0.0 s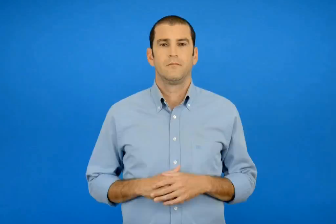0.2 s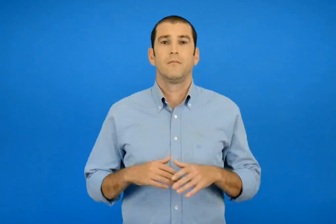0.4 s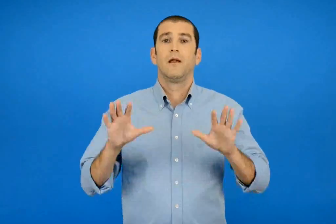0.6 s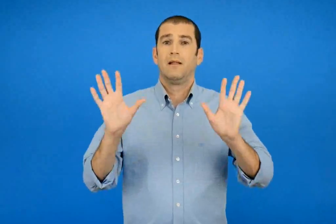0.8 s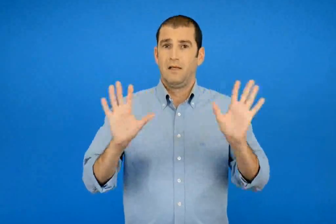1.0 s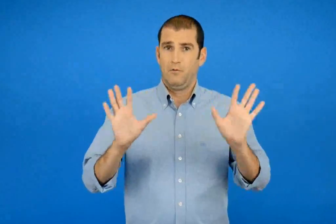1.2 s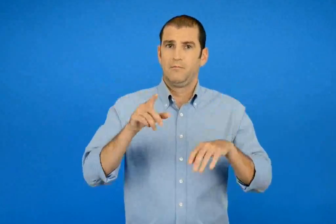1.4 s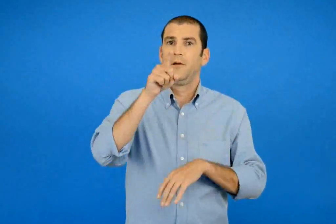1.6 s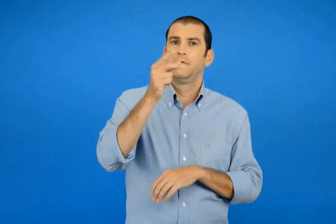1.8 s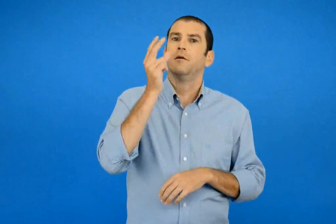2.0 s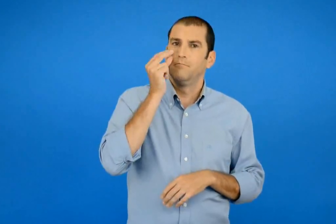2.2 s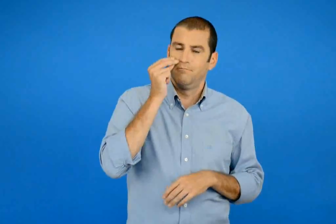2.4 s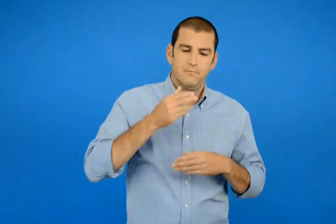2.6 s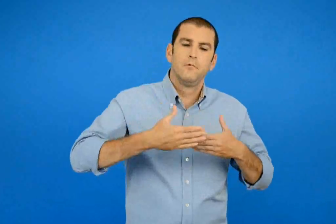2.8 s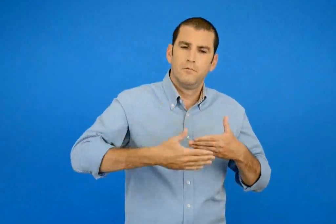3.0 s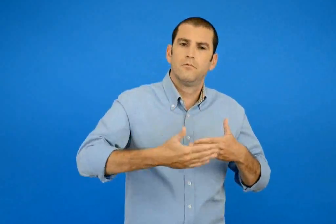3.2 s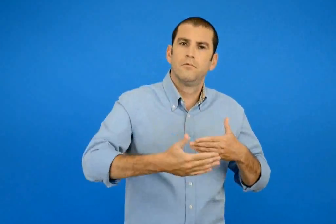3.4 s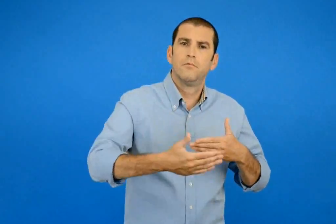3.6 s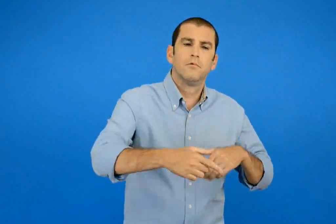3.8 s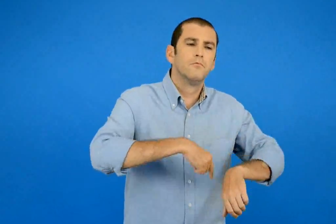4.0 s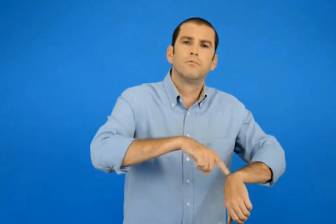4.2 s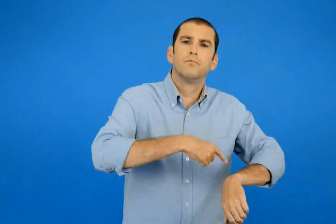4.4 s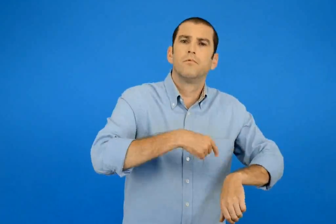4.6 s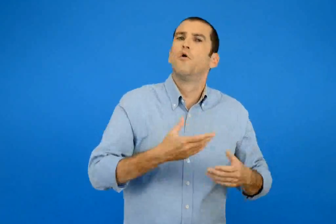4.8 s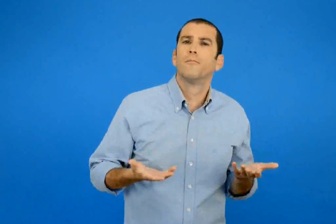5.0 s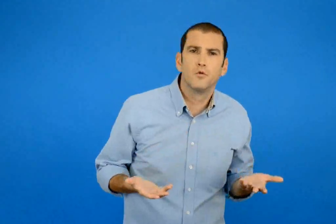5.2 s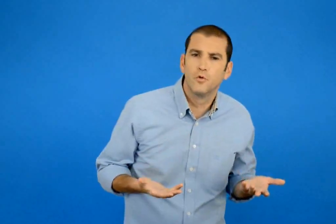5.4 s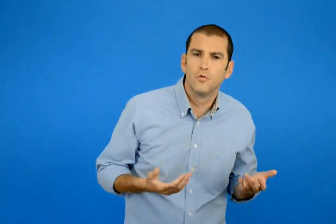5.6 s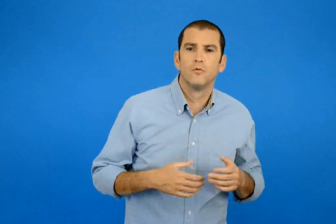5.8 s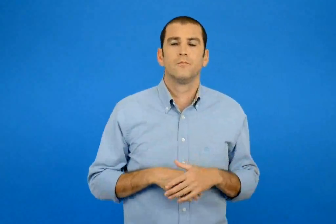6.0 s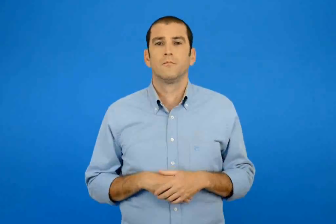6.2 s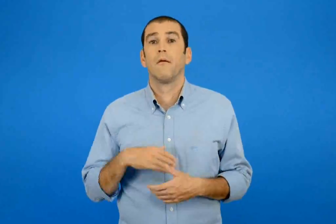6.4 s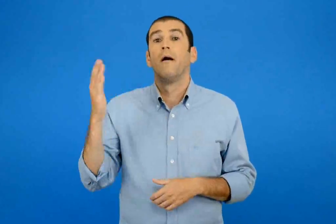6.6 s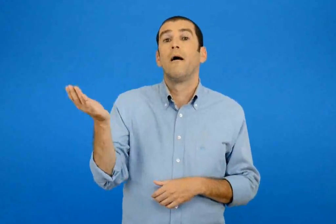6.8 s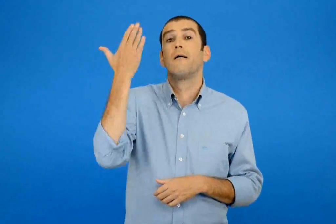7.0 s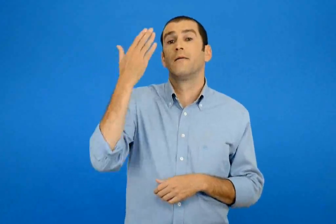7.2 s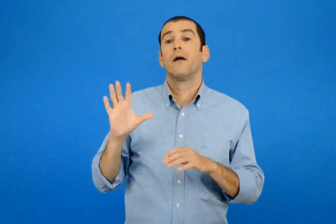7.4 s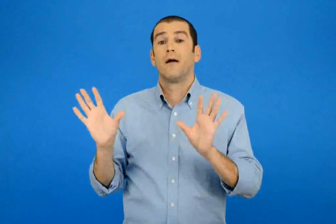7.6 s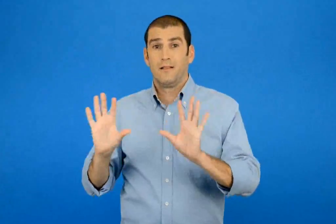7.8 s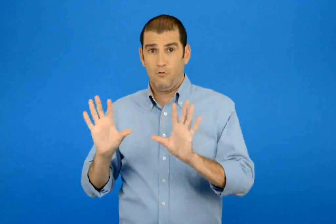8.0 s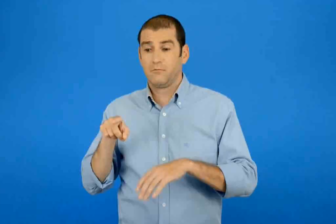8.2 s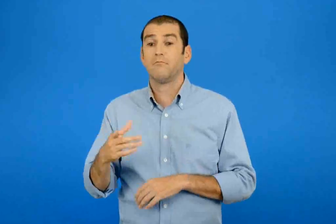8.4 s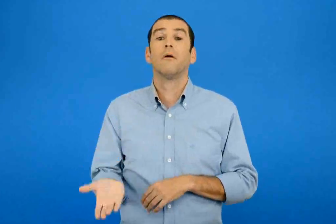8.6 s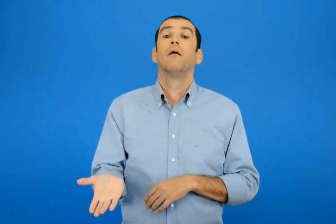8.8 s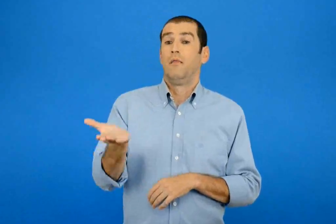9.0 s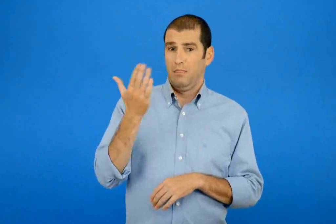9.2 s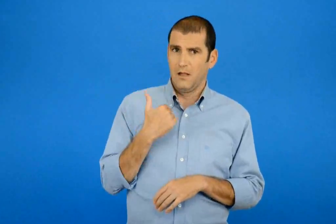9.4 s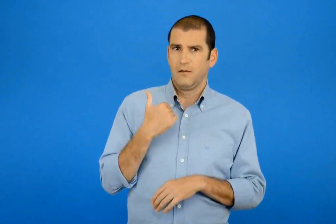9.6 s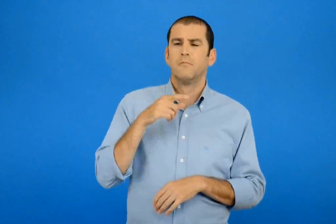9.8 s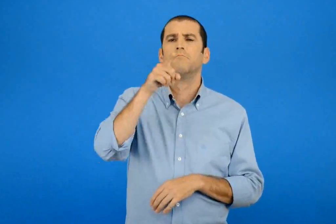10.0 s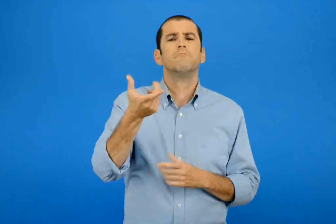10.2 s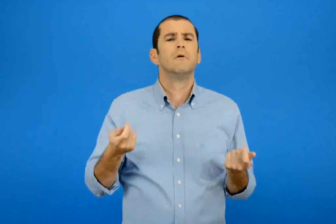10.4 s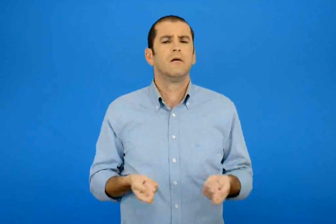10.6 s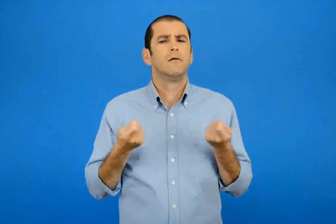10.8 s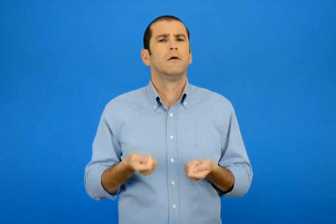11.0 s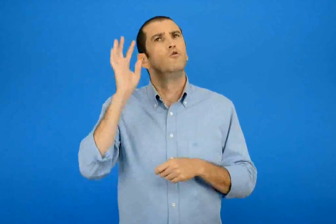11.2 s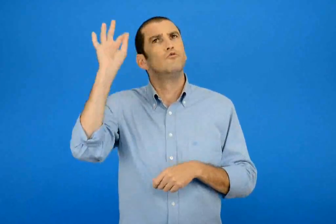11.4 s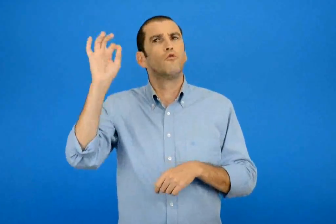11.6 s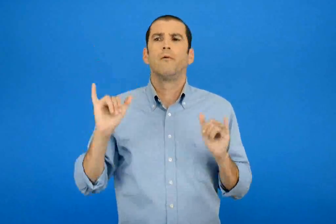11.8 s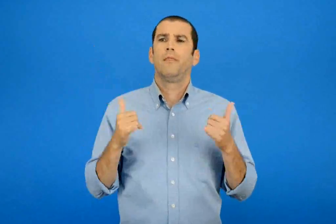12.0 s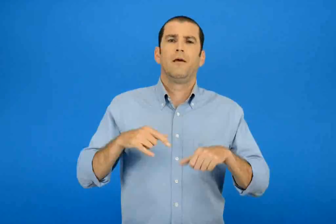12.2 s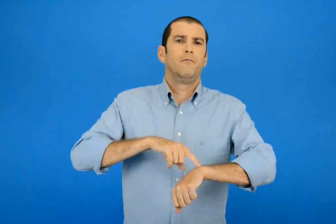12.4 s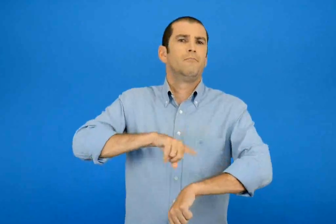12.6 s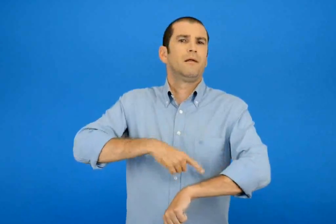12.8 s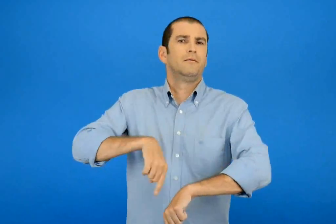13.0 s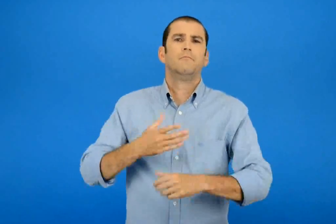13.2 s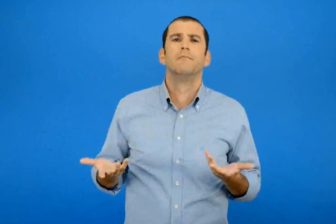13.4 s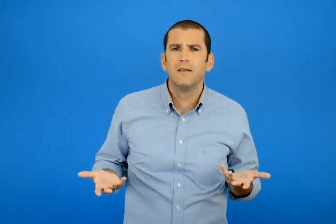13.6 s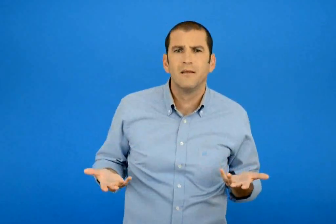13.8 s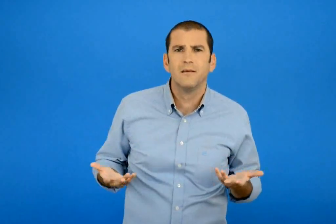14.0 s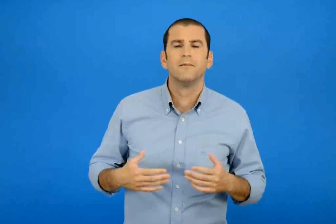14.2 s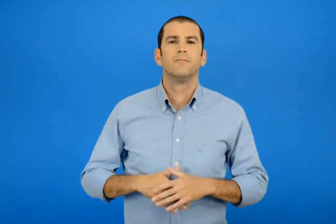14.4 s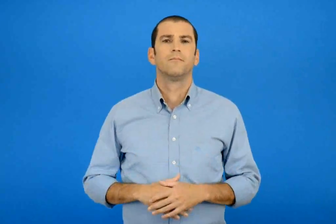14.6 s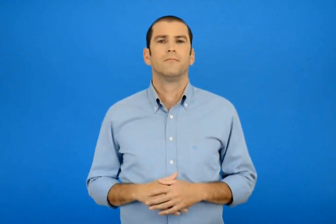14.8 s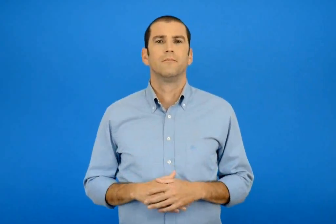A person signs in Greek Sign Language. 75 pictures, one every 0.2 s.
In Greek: ποσό συχνά βλέπεις τηλεόραση ; αν δεν υπήρχε τηλεόραση τι θα μπορούσες να κάνεις για να διασκεδάσεις ;
